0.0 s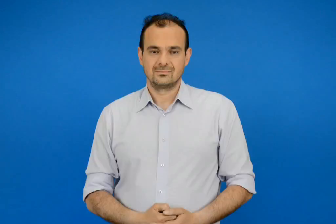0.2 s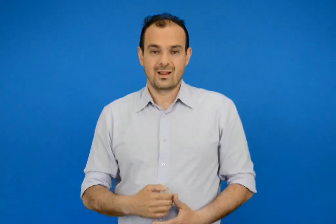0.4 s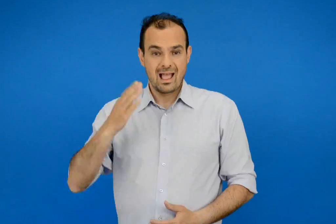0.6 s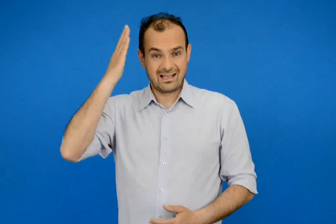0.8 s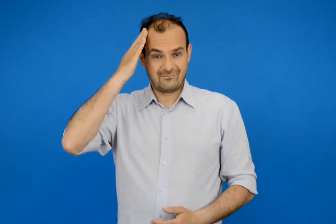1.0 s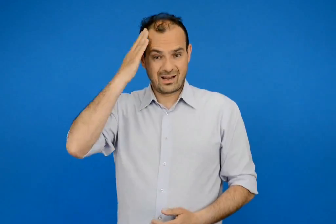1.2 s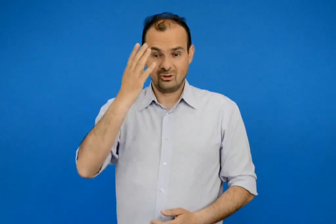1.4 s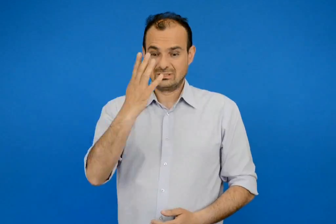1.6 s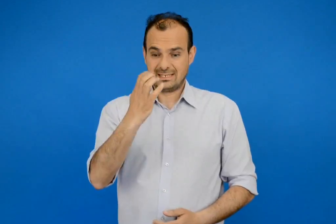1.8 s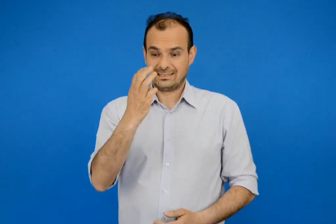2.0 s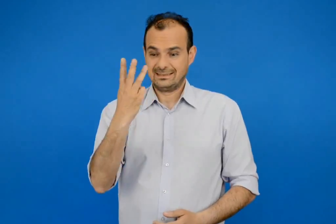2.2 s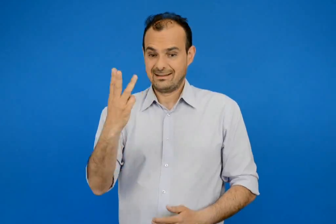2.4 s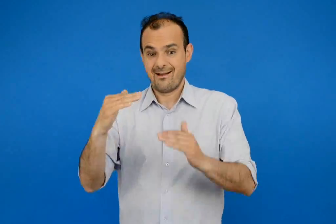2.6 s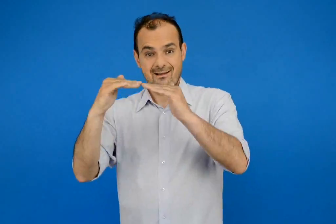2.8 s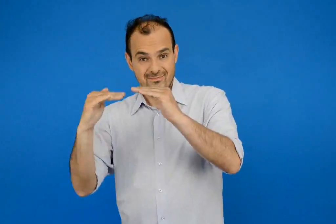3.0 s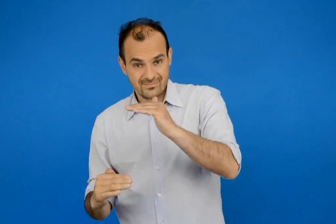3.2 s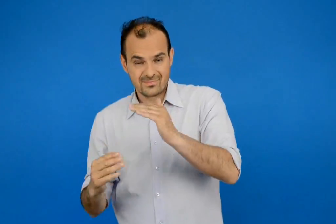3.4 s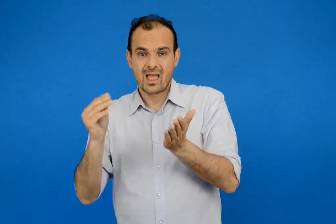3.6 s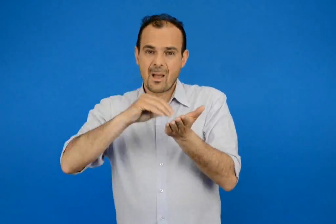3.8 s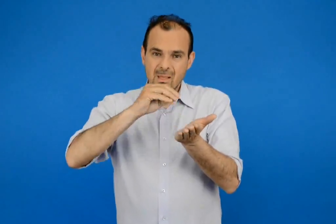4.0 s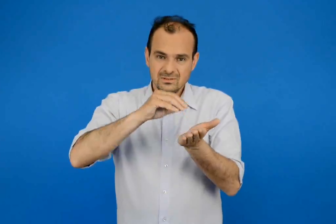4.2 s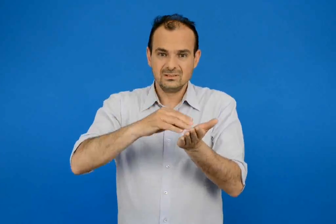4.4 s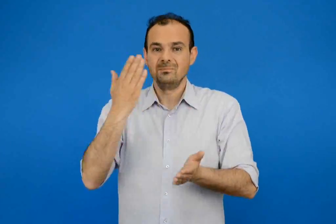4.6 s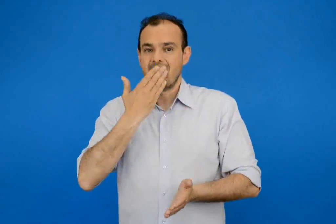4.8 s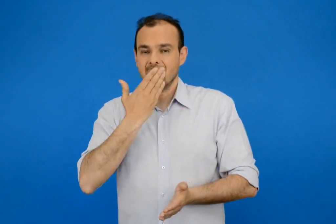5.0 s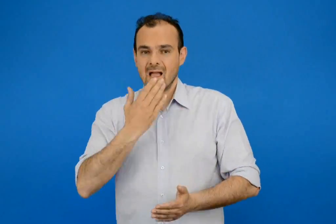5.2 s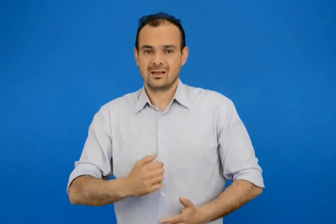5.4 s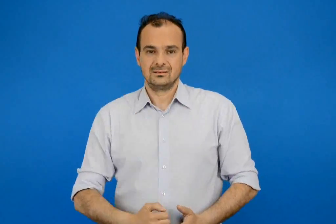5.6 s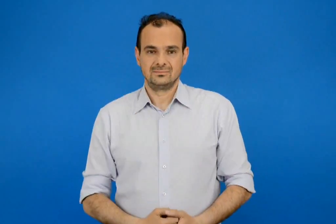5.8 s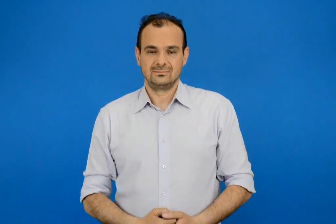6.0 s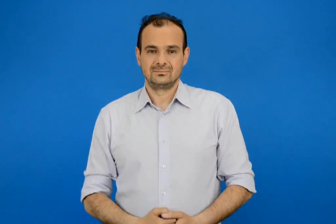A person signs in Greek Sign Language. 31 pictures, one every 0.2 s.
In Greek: κεφάλαιο 43ο επαναληπτικό μάθημα
